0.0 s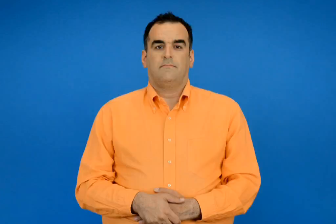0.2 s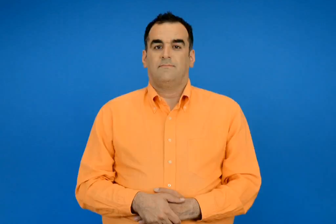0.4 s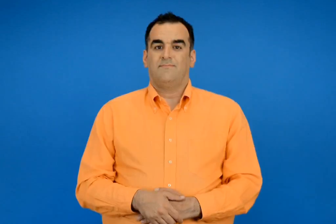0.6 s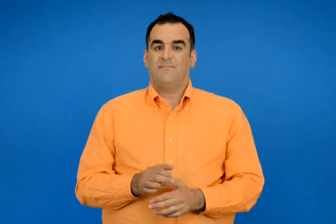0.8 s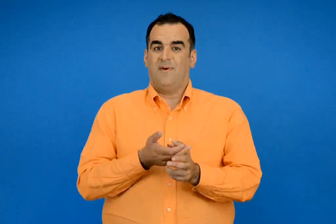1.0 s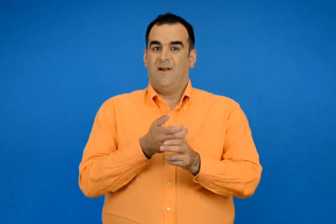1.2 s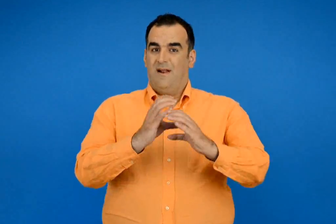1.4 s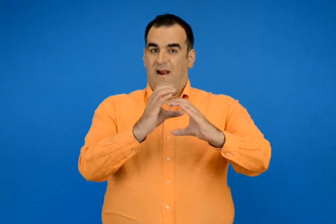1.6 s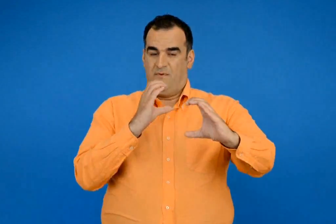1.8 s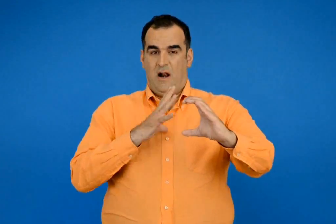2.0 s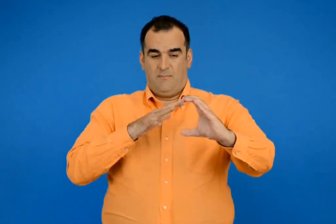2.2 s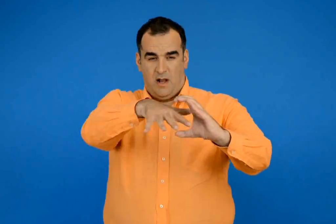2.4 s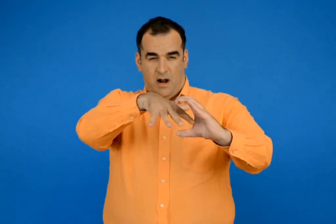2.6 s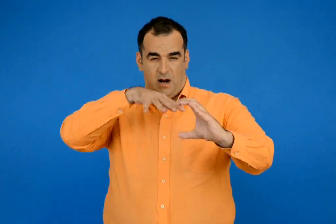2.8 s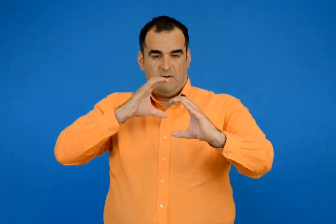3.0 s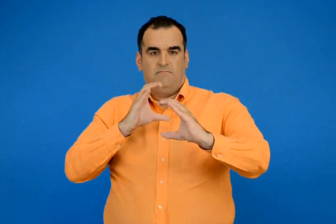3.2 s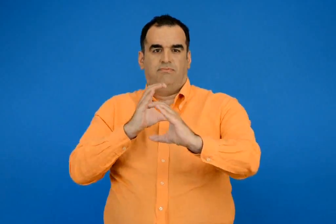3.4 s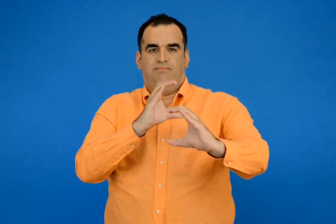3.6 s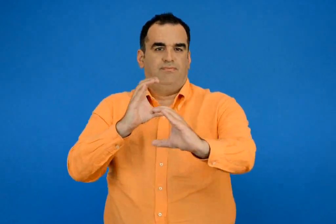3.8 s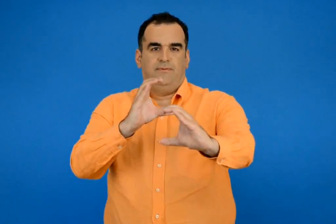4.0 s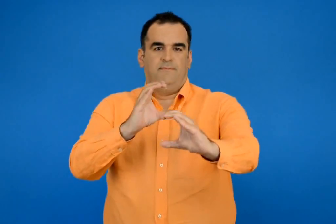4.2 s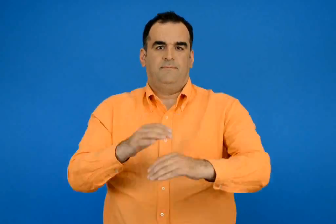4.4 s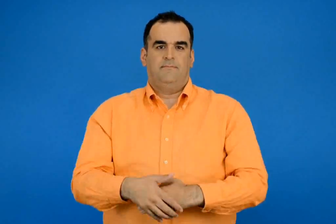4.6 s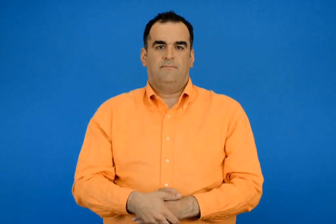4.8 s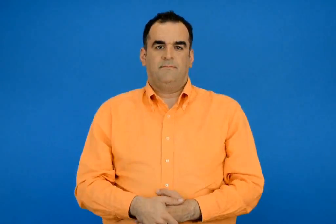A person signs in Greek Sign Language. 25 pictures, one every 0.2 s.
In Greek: με ένα λεωφορείο μετακινούνται πολλοί άνθρωποι
